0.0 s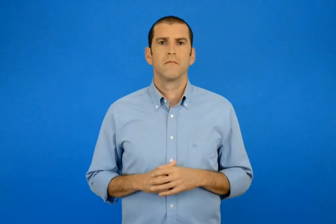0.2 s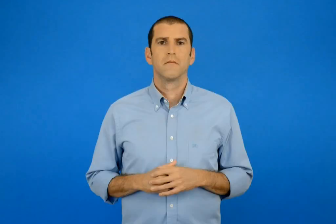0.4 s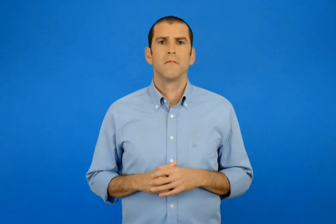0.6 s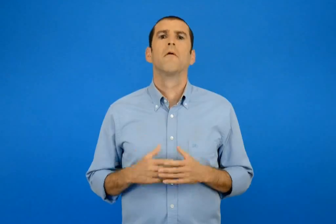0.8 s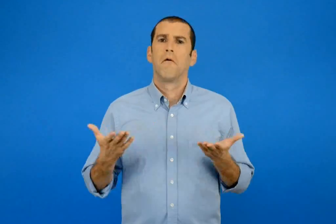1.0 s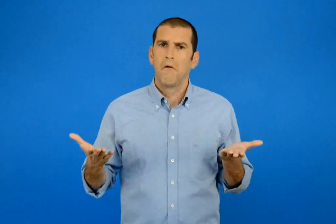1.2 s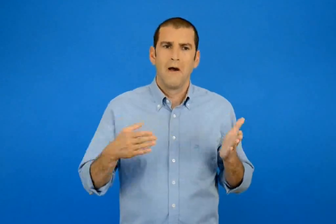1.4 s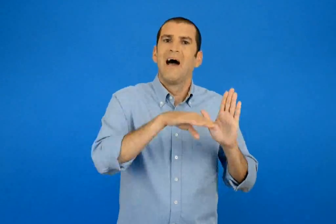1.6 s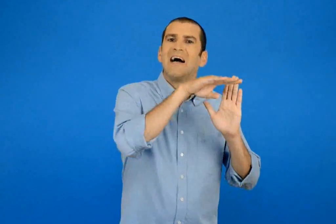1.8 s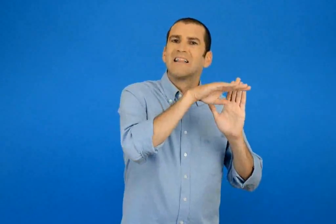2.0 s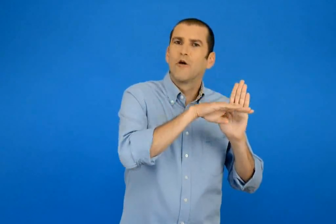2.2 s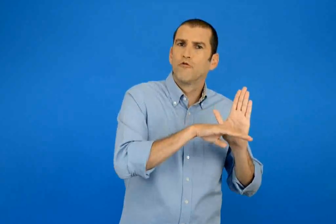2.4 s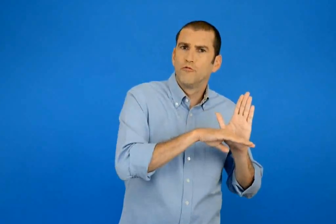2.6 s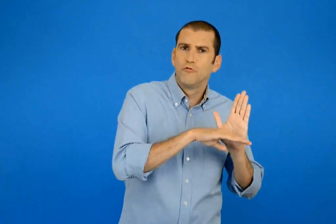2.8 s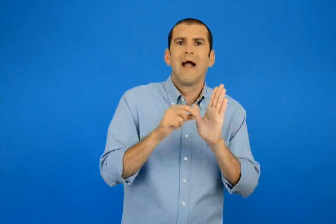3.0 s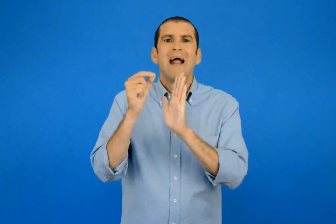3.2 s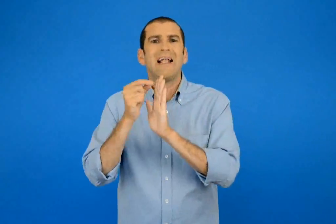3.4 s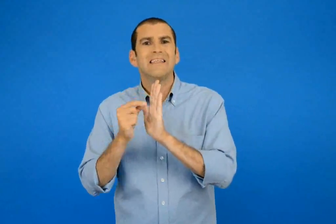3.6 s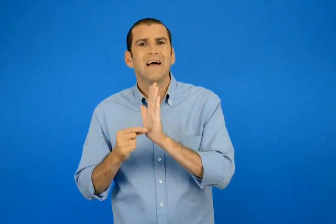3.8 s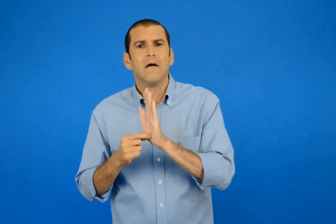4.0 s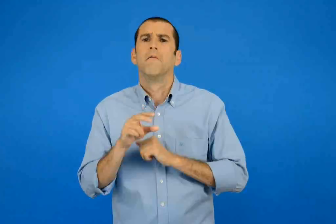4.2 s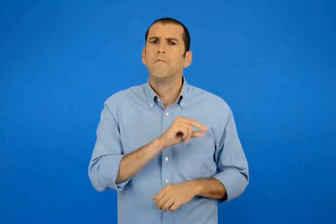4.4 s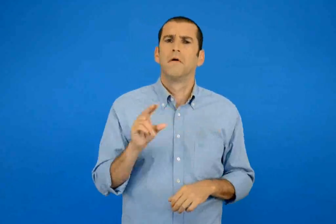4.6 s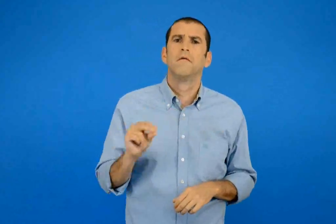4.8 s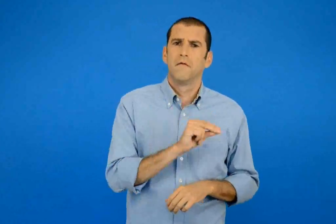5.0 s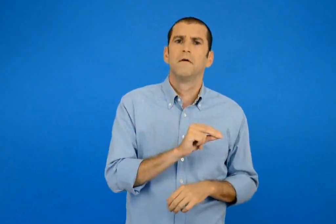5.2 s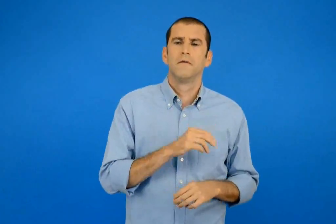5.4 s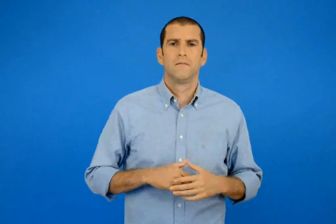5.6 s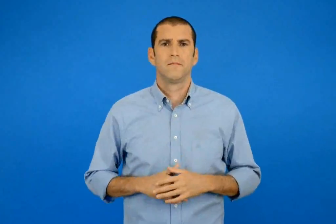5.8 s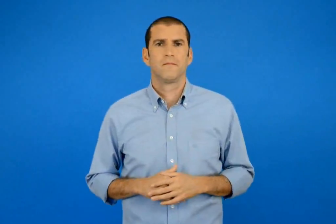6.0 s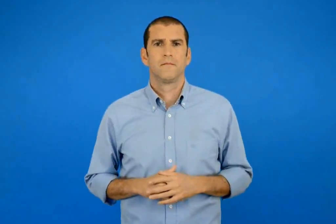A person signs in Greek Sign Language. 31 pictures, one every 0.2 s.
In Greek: μερικές φορές τον κατάλογο τον λεμέ και λίστα
